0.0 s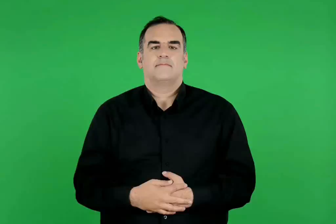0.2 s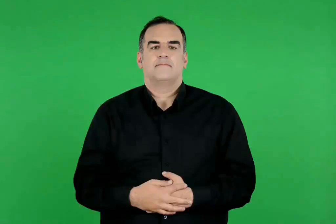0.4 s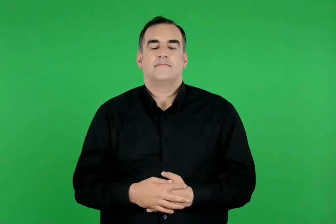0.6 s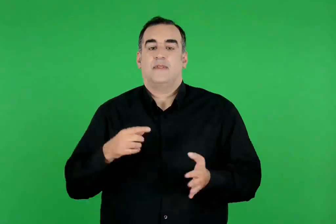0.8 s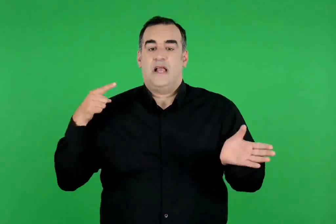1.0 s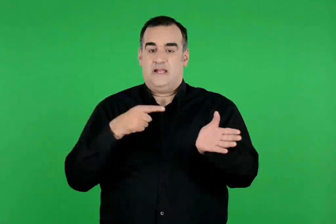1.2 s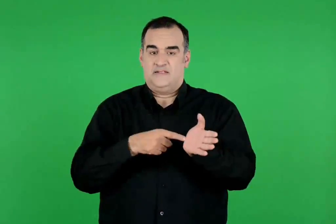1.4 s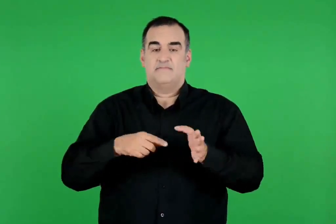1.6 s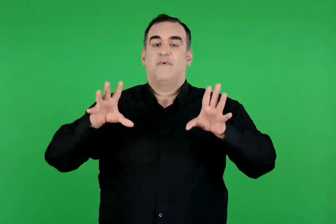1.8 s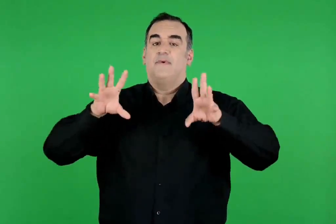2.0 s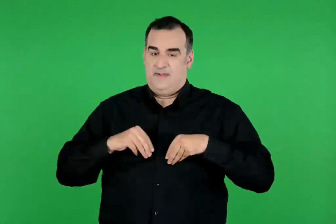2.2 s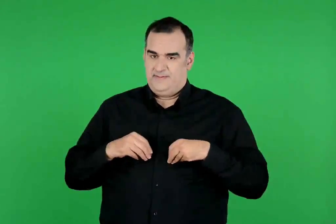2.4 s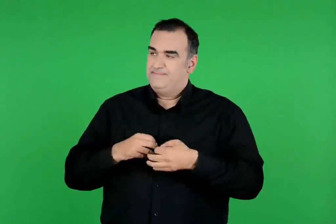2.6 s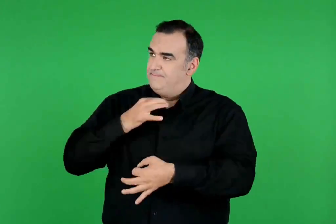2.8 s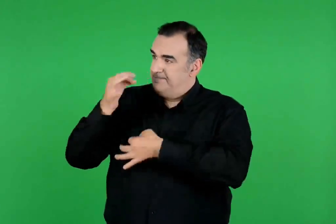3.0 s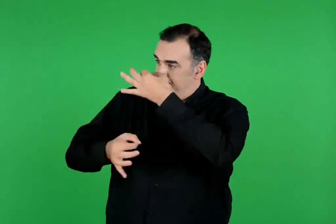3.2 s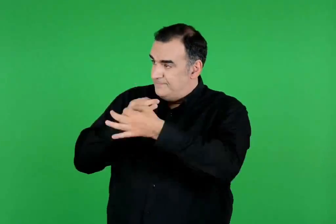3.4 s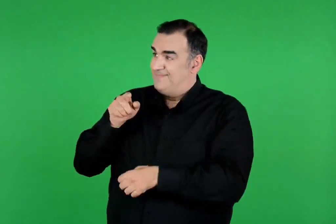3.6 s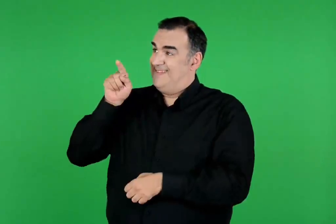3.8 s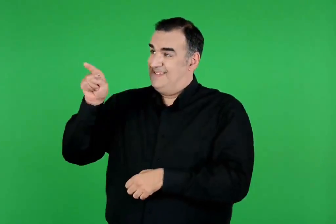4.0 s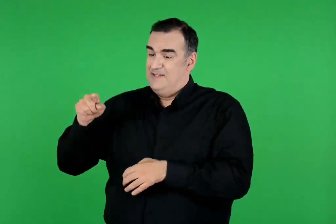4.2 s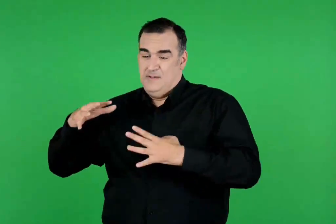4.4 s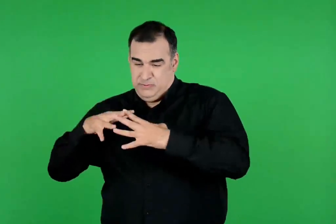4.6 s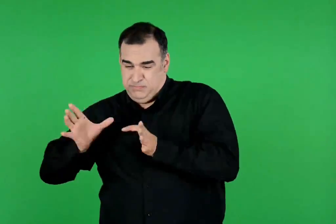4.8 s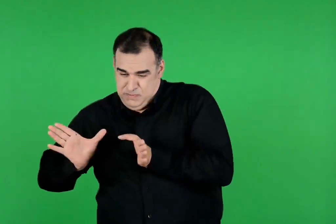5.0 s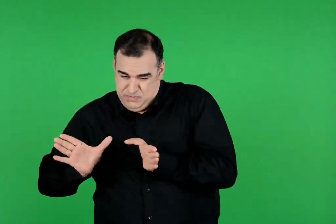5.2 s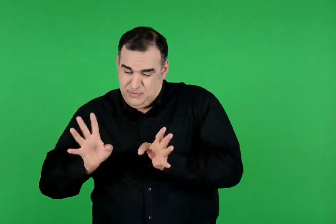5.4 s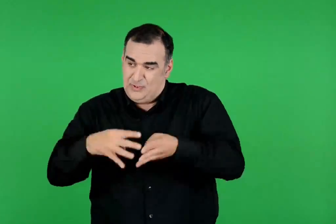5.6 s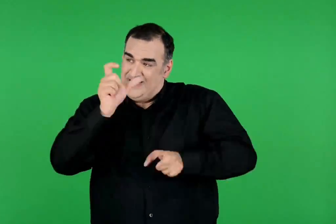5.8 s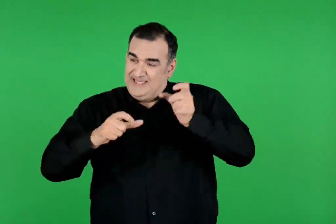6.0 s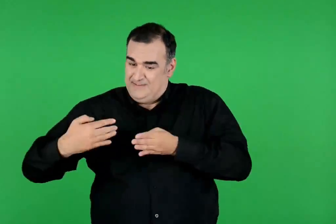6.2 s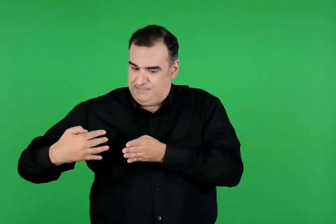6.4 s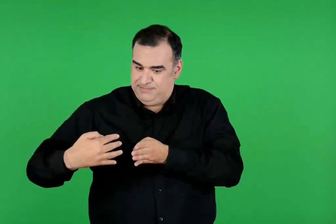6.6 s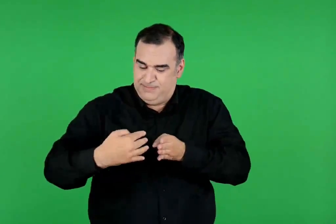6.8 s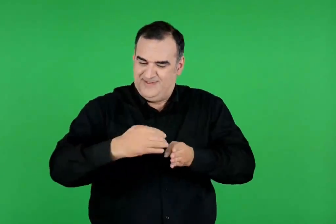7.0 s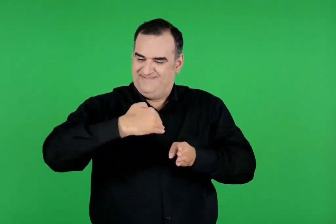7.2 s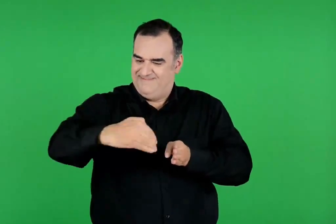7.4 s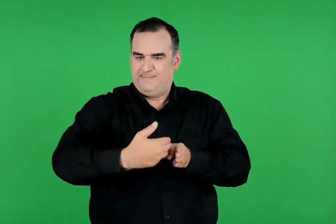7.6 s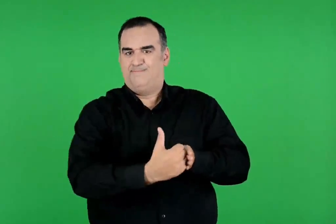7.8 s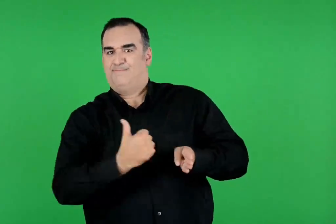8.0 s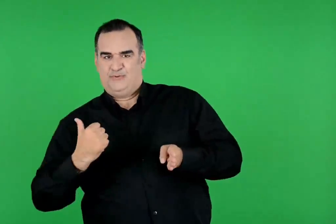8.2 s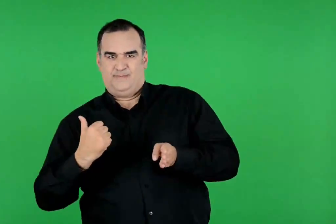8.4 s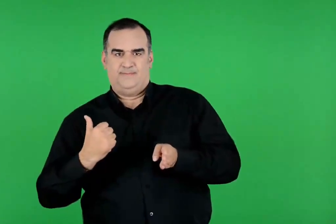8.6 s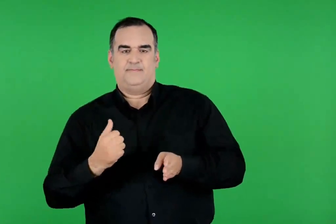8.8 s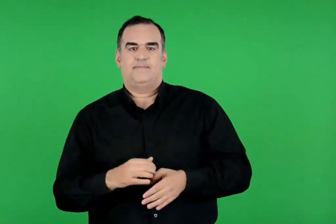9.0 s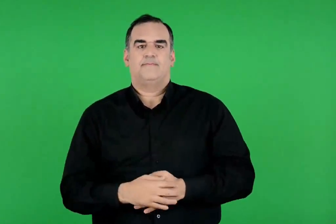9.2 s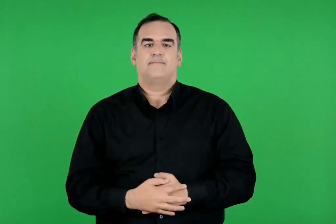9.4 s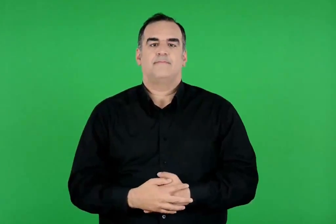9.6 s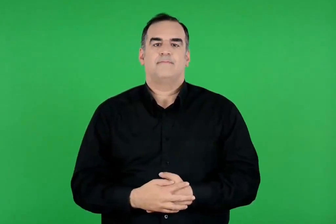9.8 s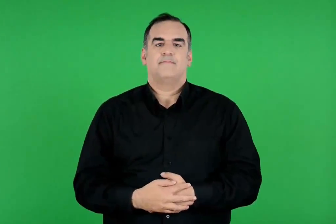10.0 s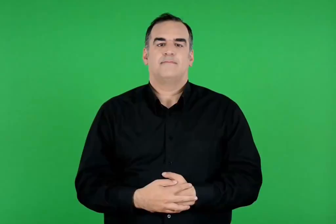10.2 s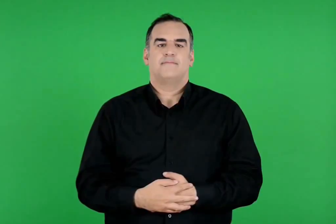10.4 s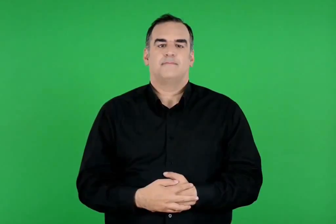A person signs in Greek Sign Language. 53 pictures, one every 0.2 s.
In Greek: ο αχιλλέας δέχτηκε και τον συμβούλεψε να διώξει τους τρώες από το στρατόπεδο και να γυρίσει πίσω
